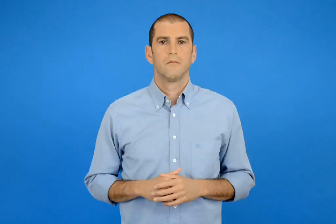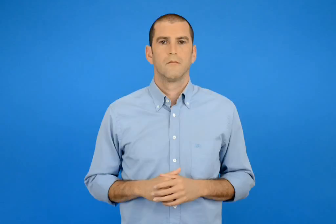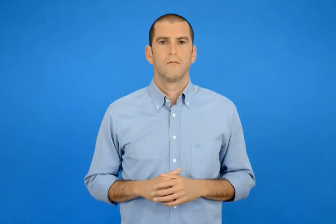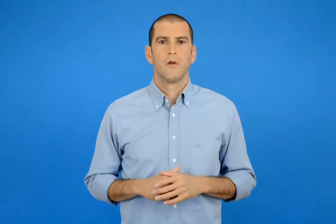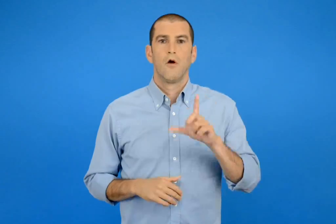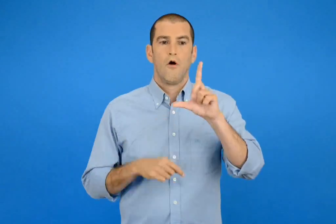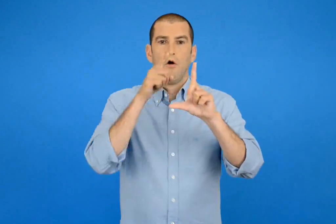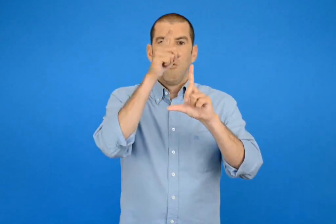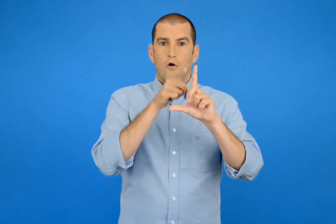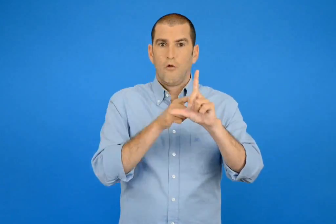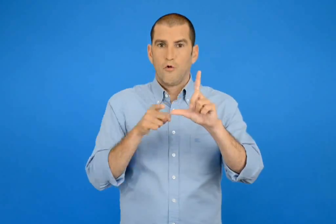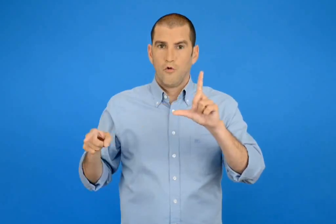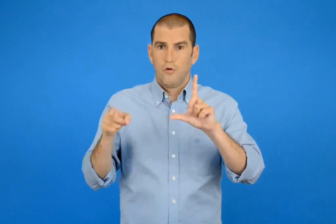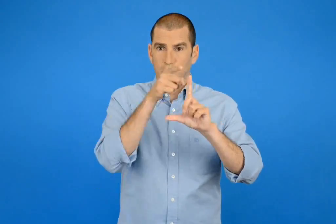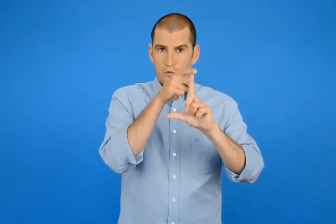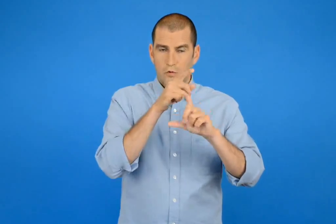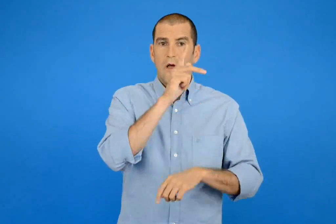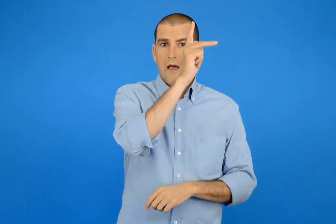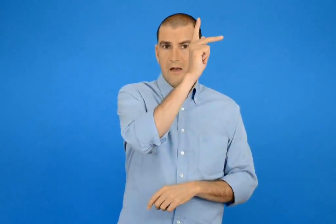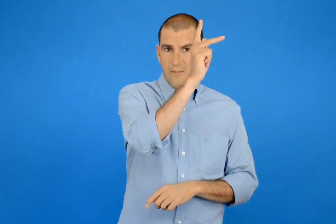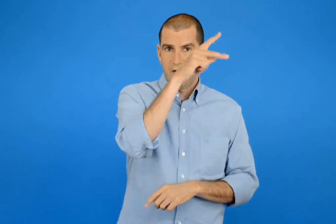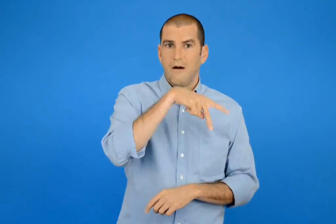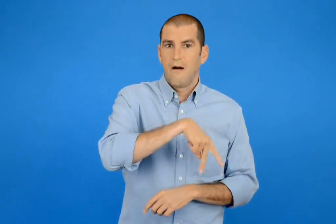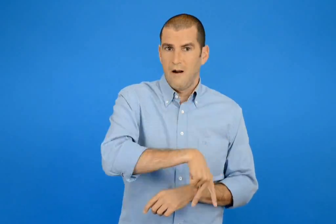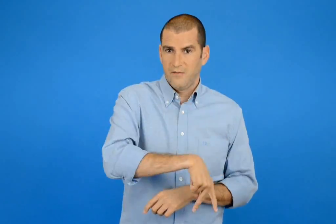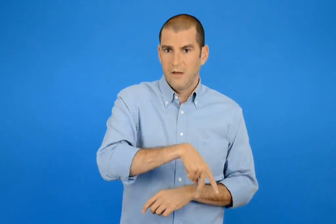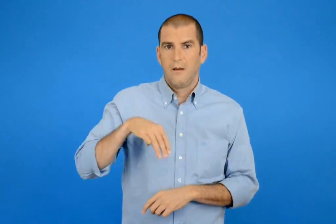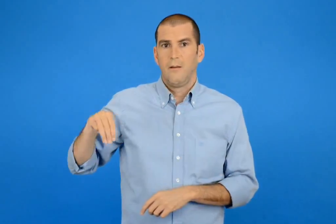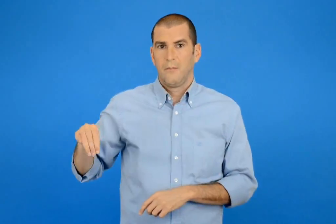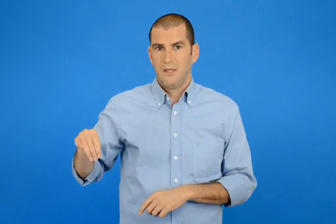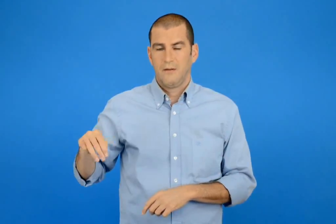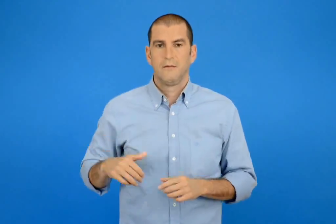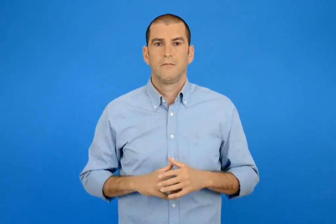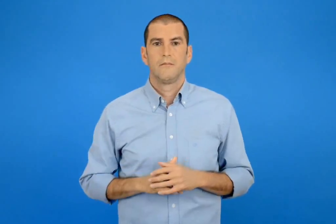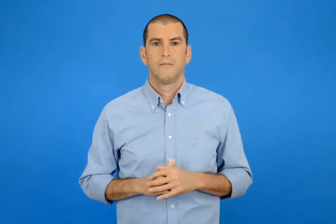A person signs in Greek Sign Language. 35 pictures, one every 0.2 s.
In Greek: ορθογώνιο τρίγωνο κλμ
